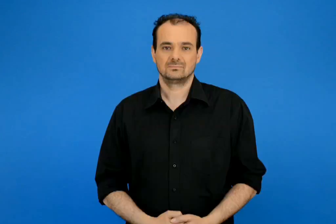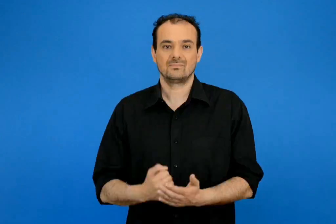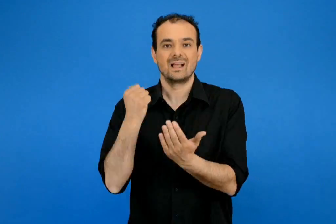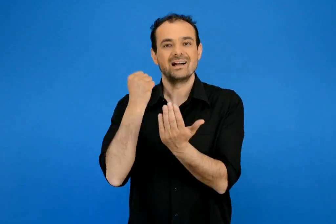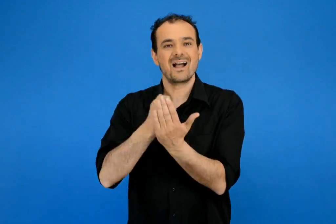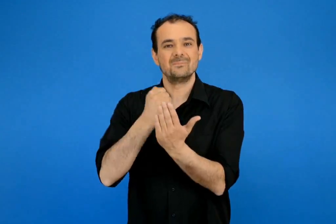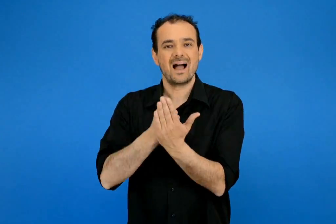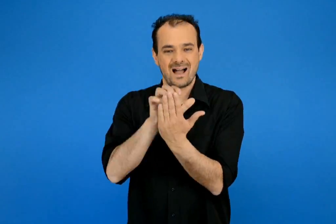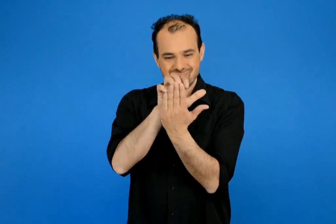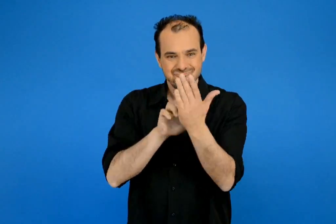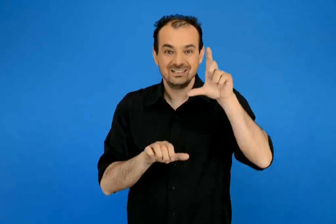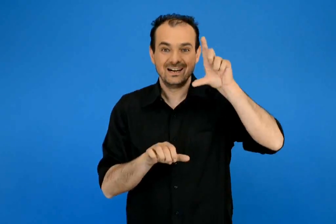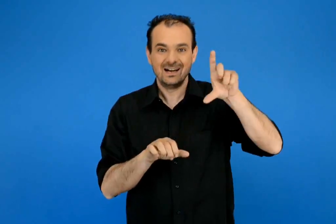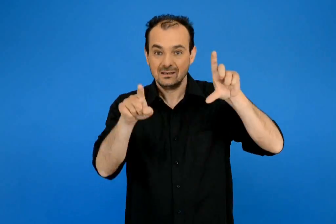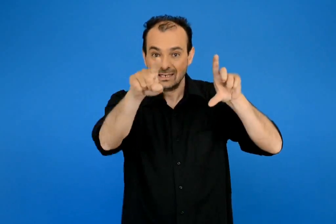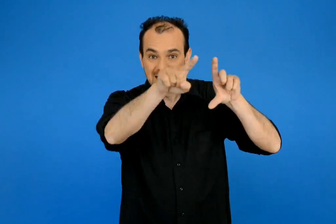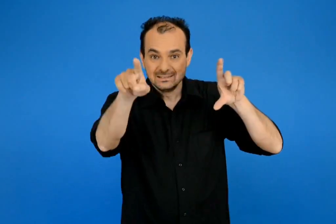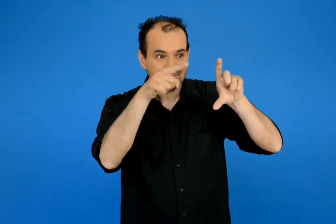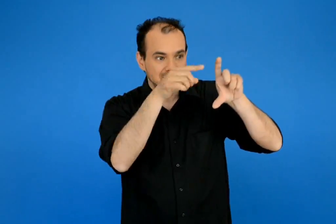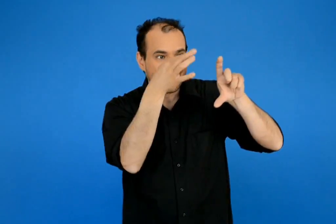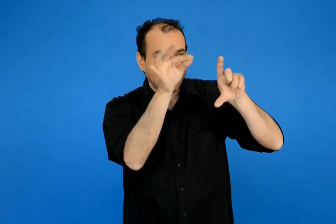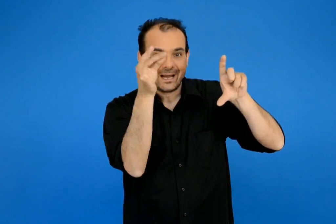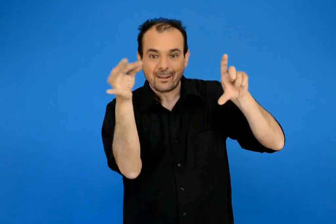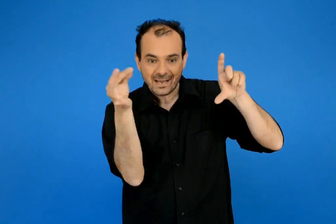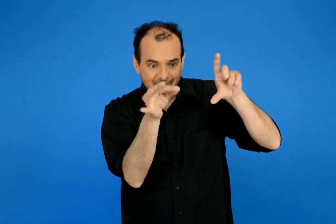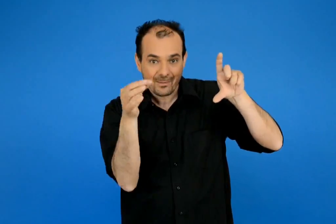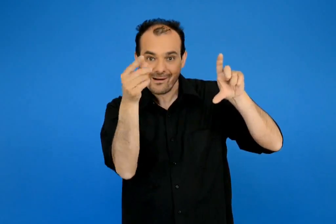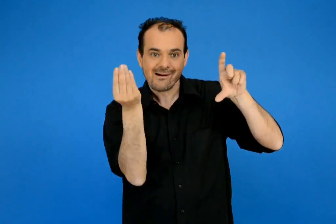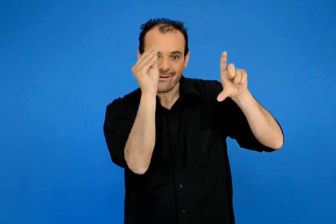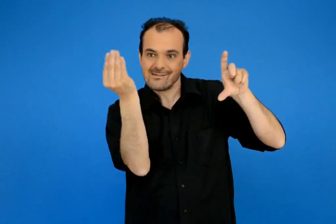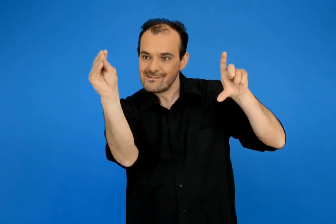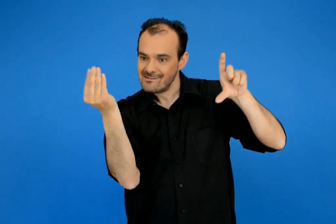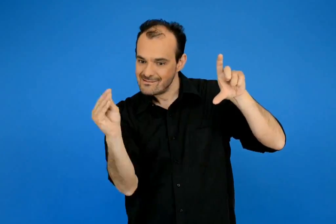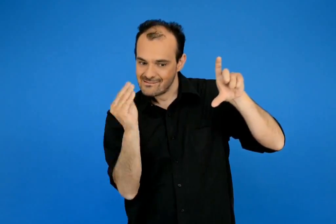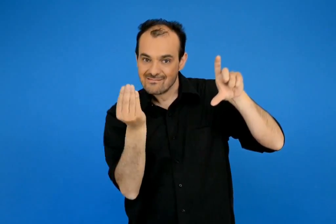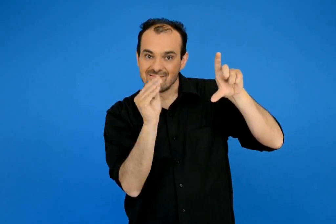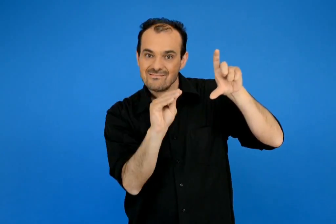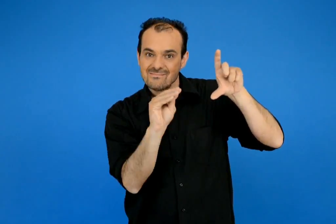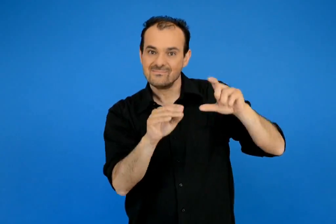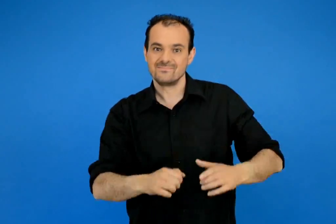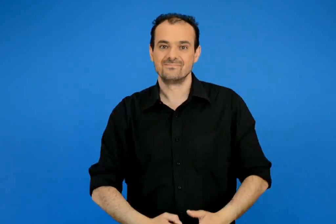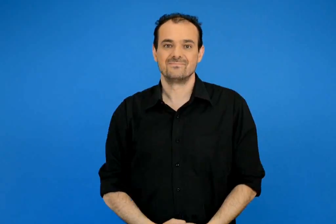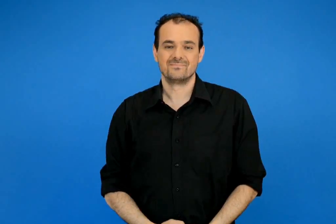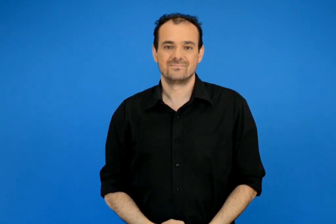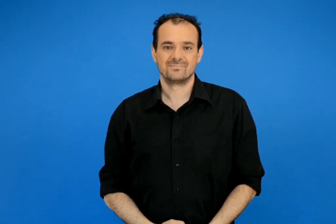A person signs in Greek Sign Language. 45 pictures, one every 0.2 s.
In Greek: συμπληρώστε στο παραπάνω γράμμα οτιδήποτε λείπει
